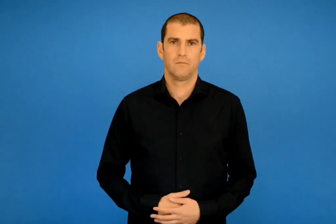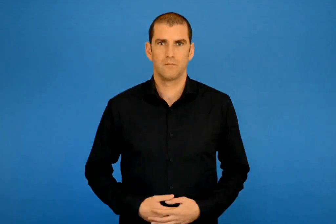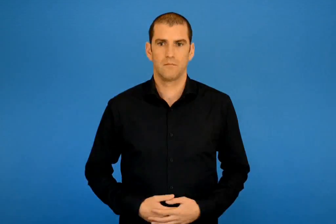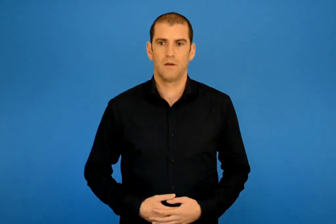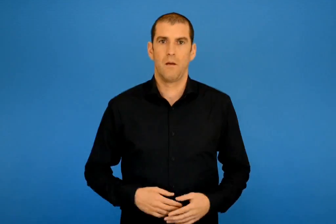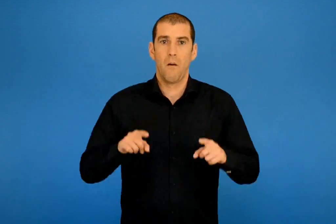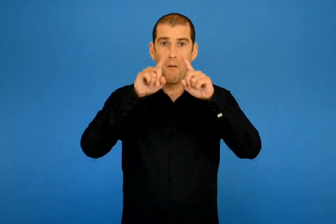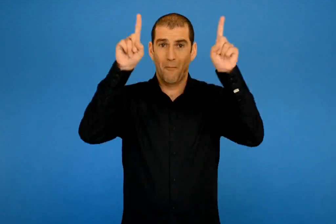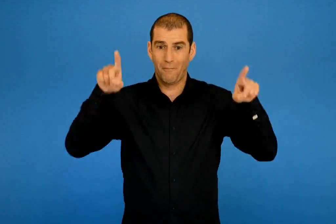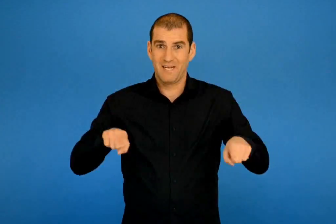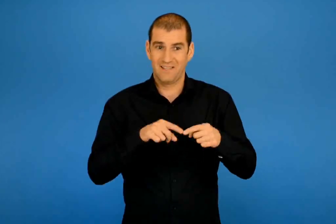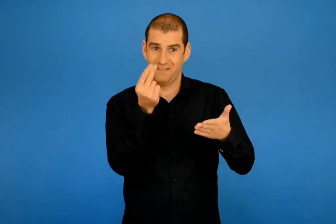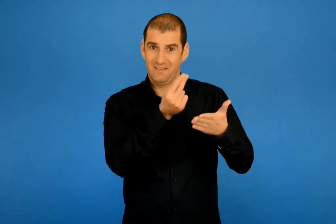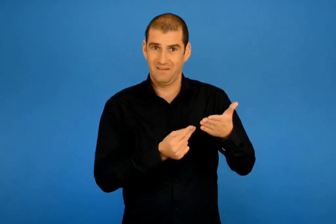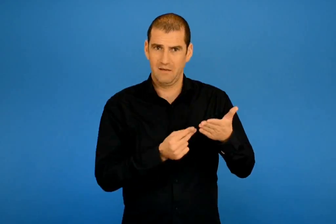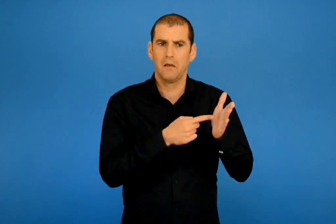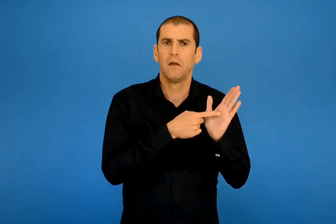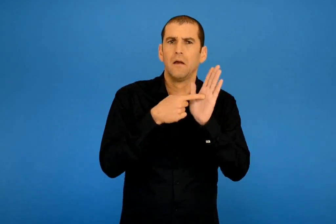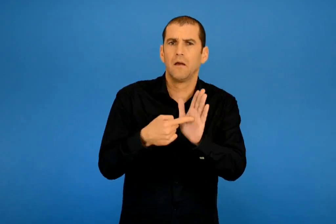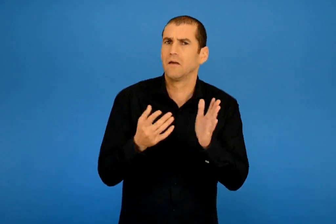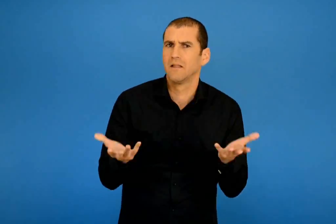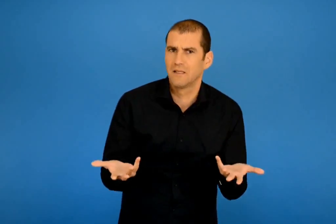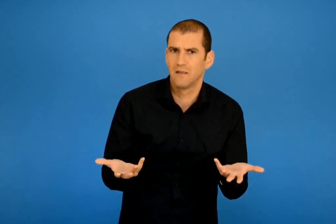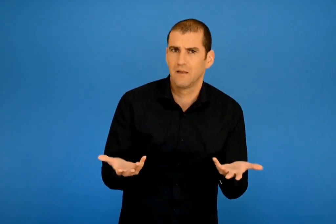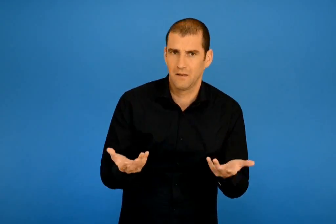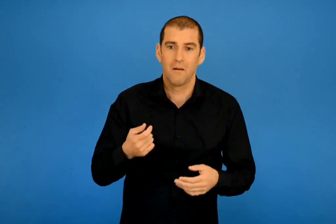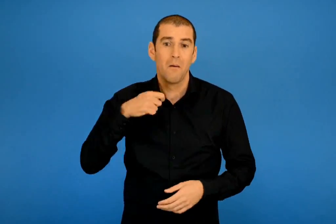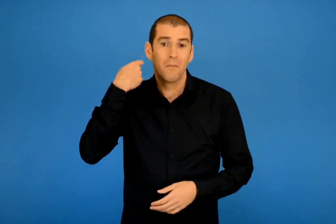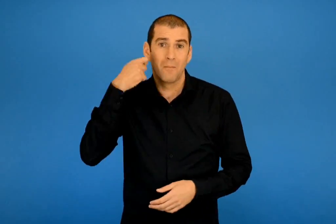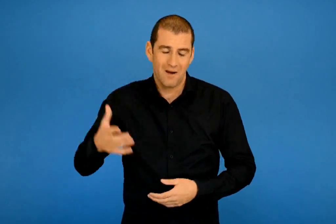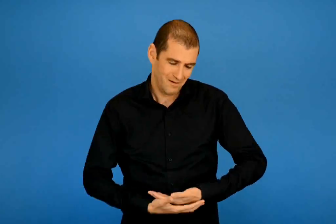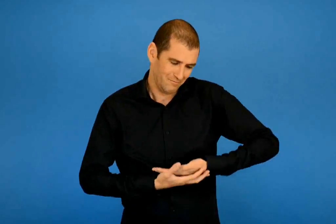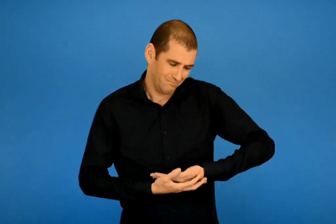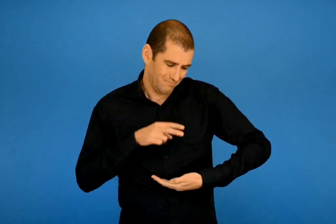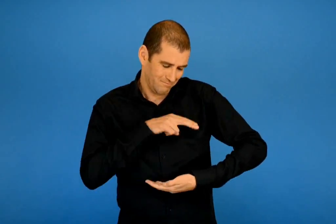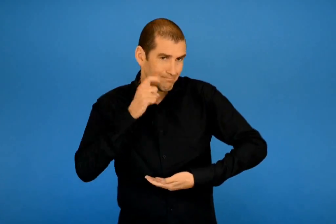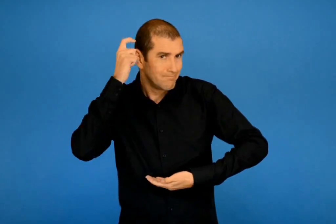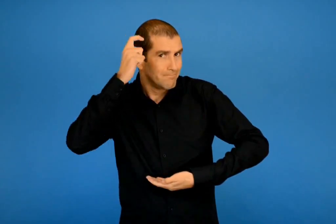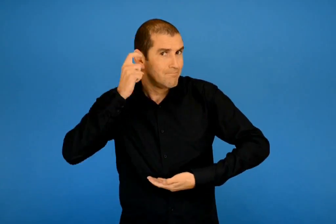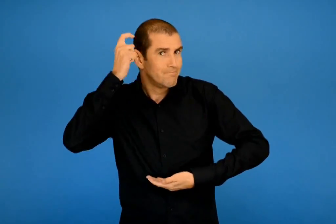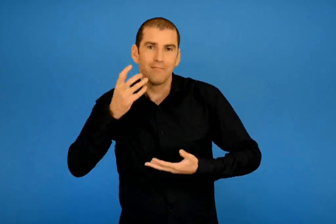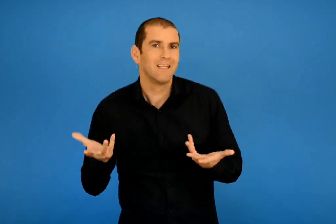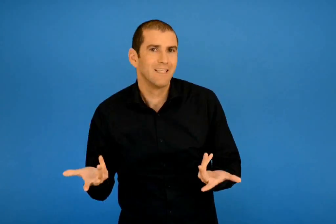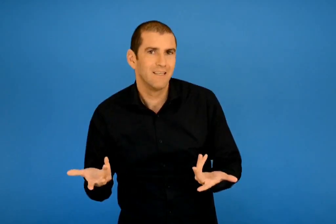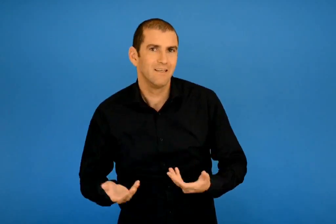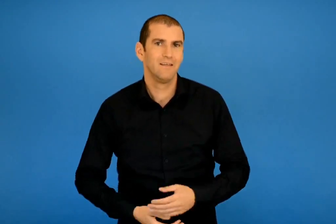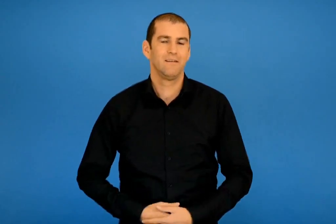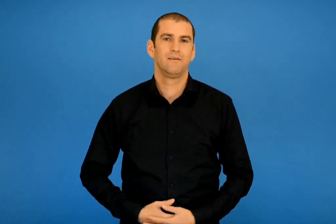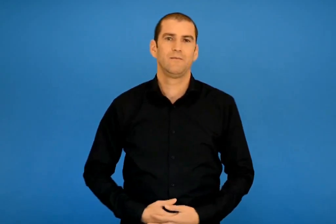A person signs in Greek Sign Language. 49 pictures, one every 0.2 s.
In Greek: τι εικονίζουν οι πίνακες ; τι να σκέφτεται άραγε κάθε μητέρα για το παιδί της ;
